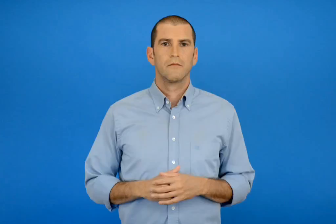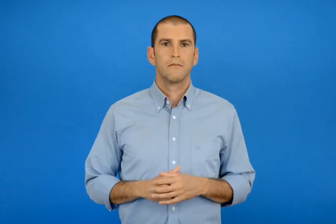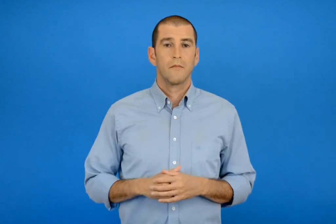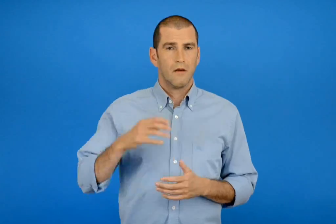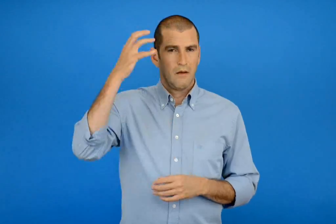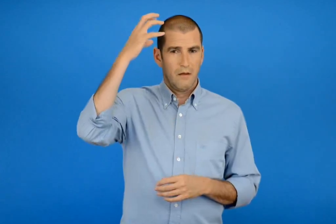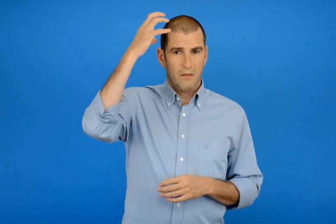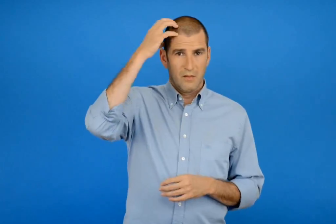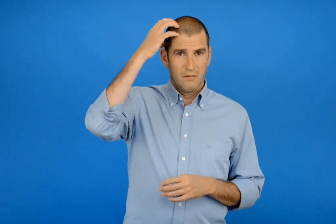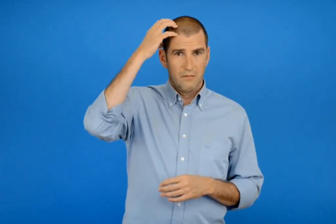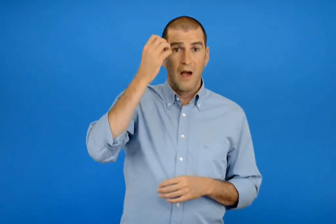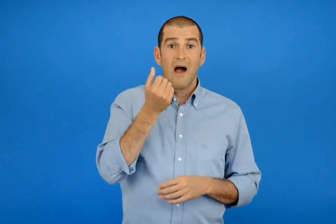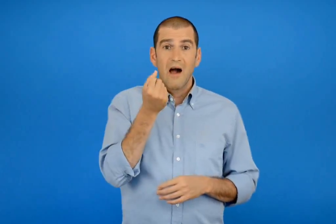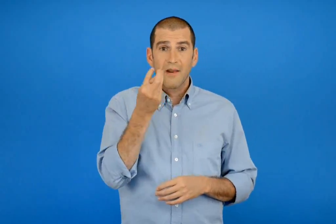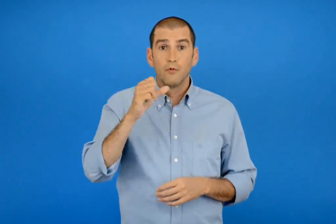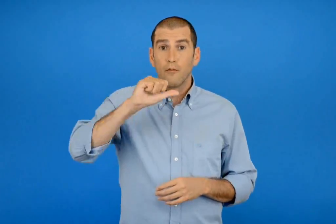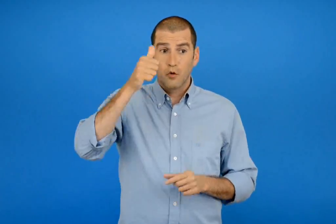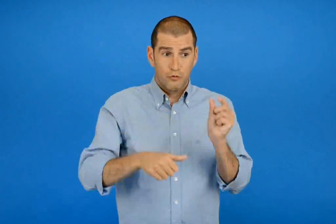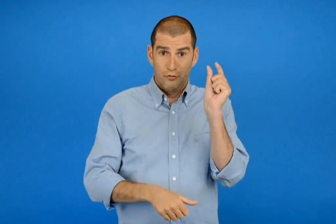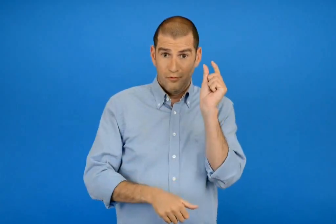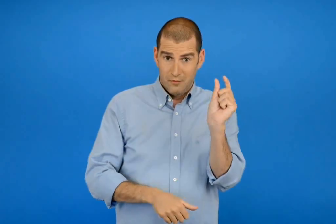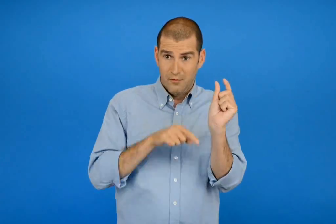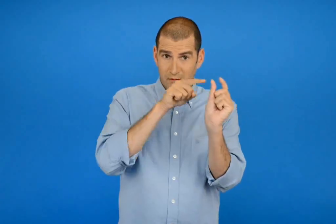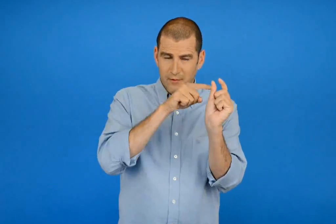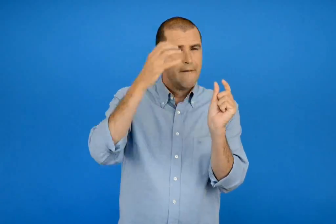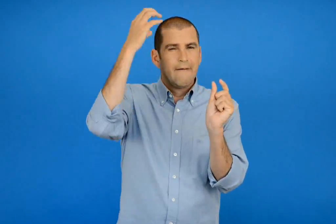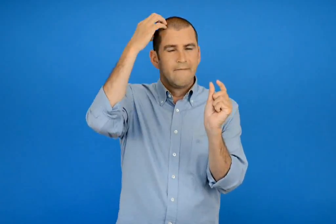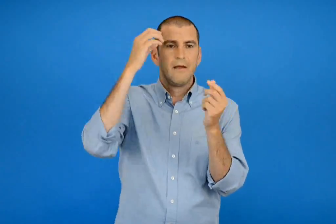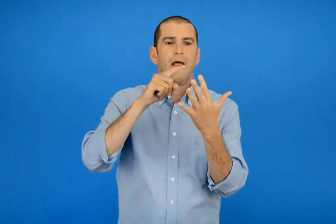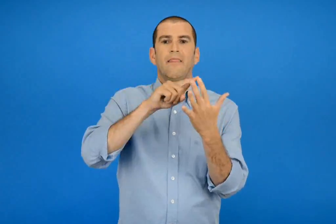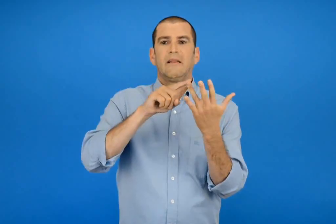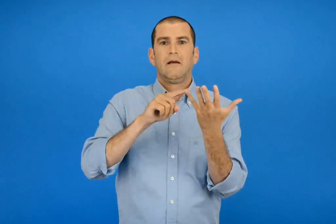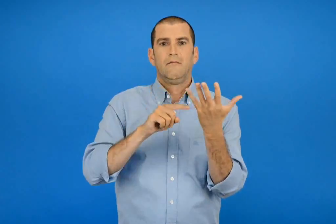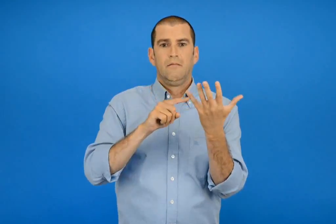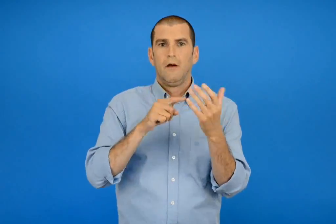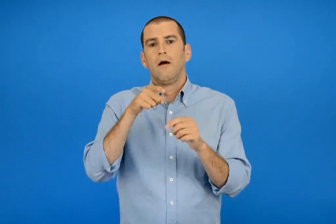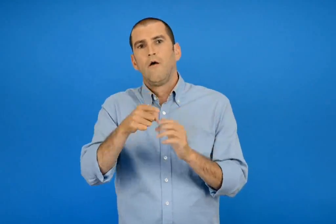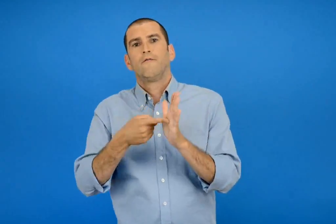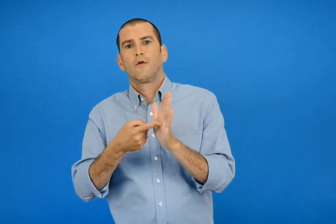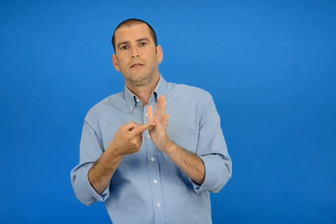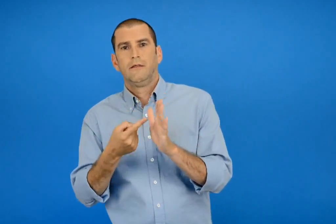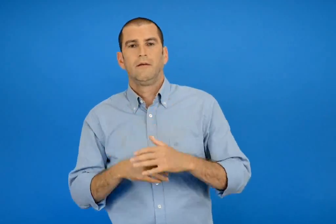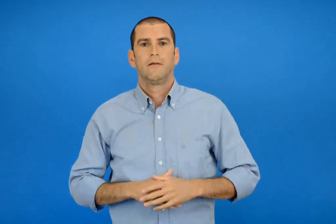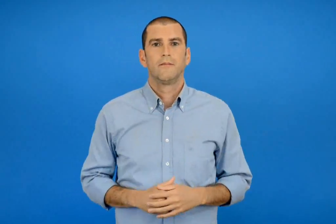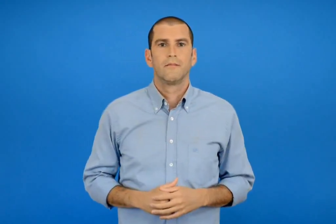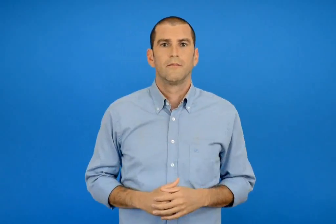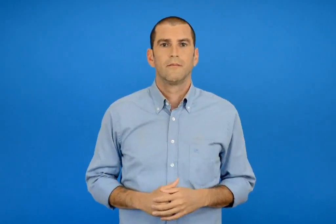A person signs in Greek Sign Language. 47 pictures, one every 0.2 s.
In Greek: θυμάμαι ο πρώτος αριθμός θυμίζει τα δάχτυλα φορές
